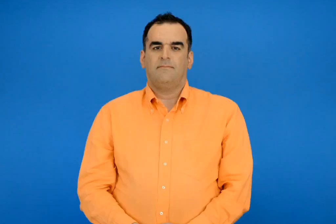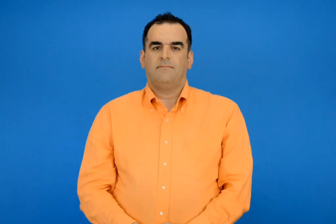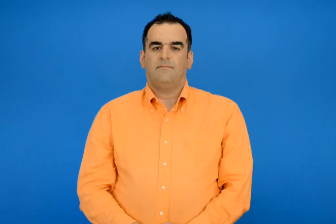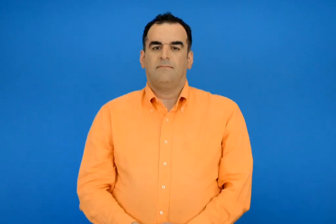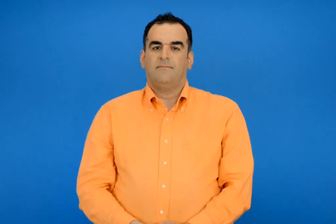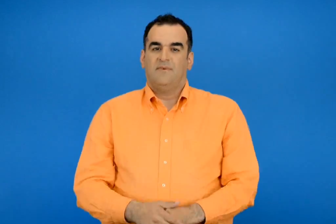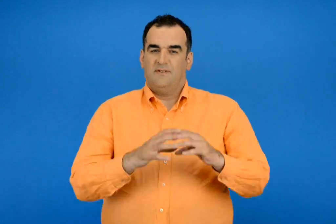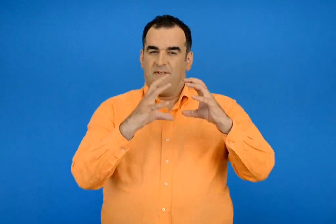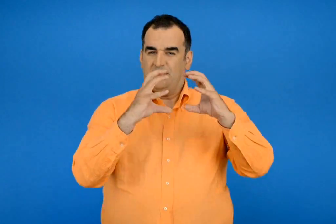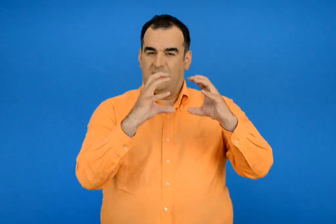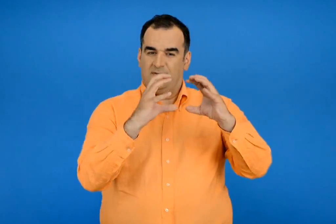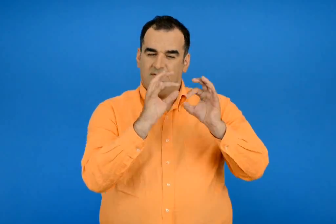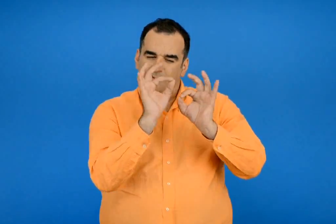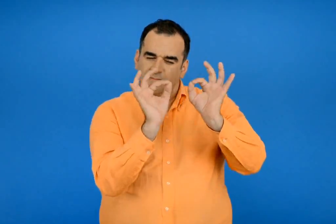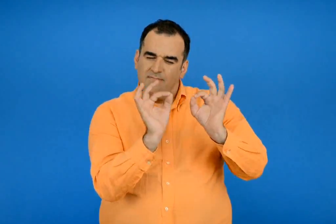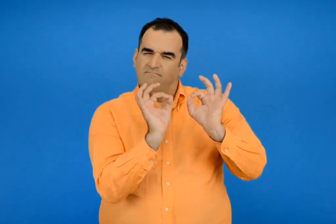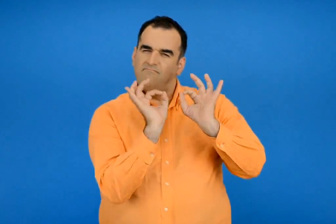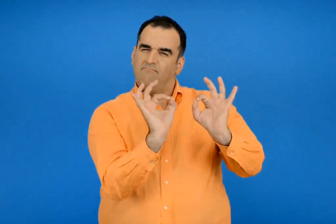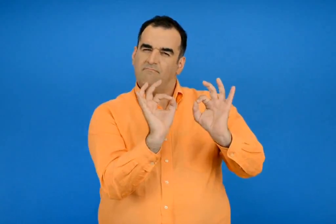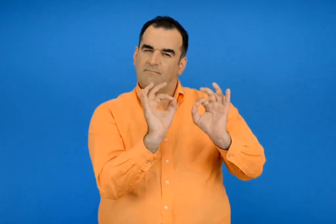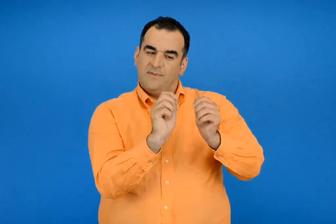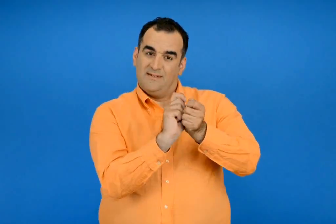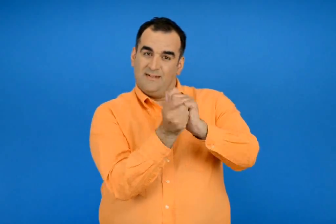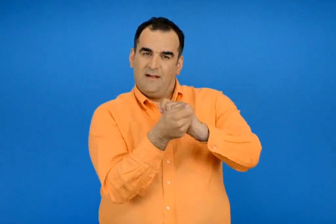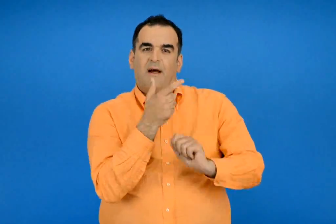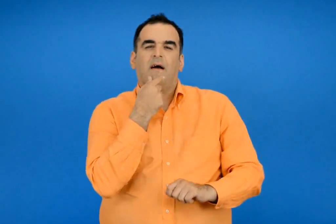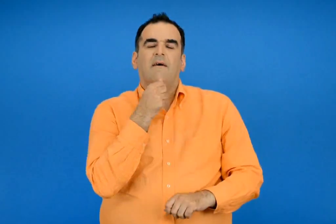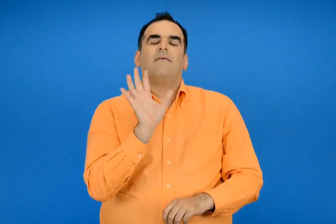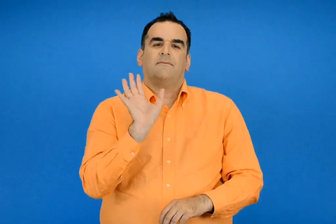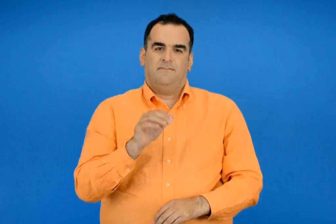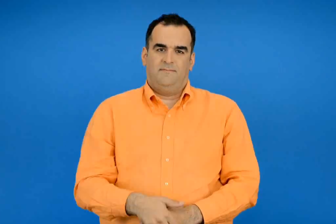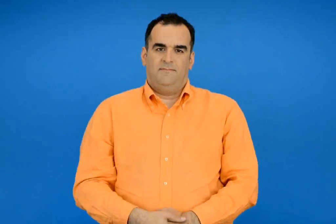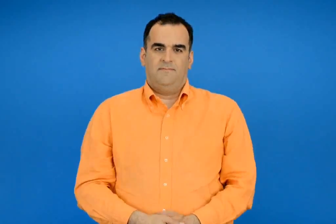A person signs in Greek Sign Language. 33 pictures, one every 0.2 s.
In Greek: τα στερεά έχουν συγκεκριμένο σχήμα που δεν αλλάζει ευκολά
